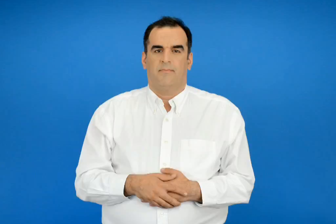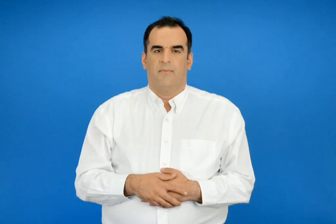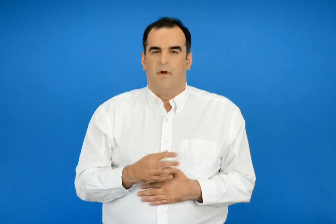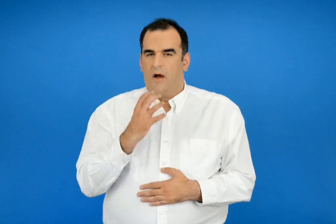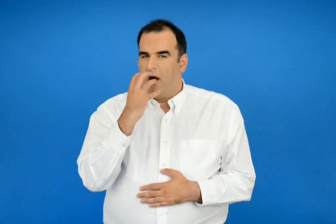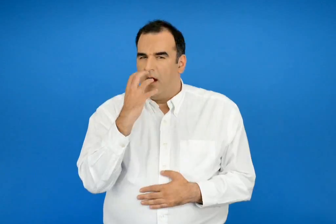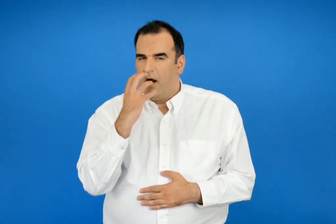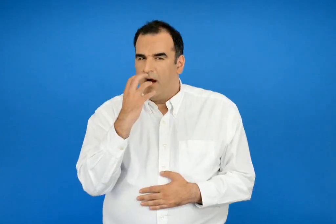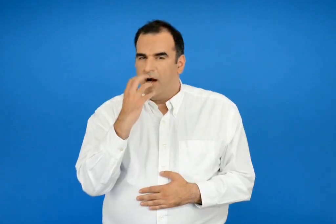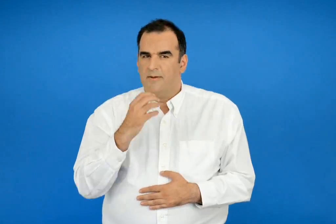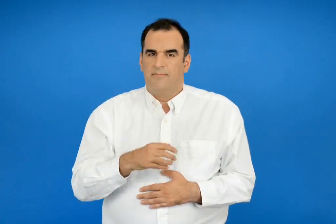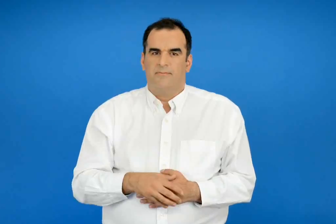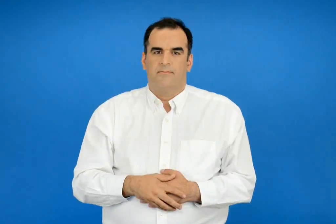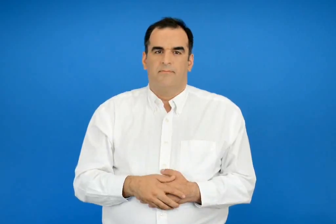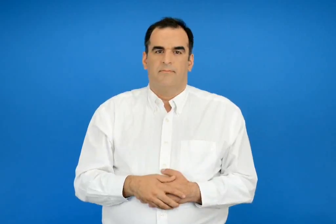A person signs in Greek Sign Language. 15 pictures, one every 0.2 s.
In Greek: ζεστό
